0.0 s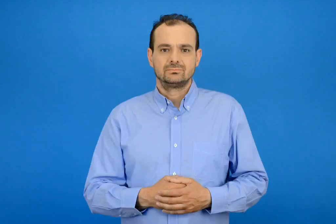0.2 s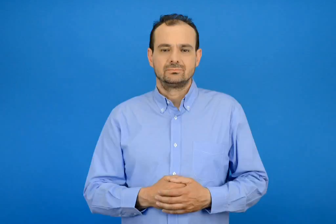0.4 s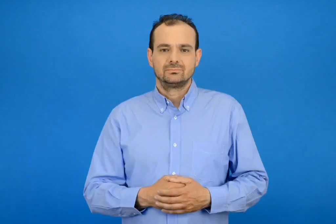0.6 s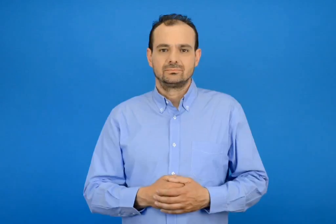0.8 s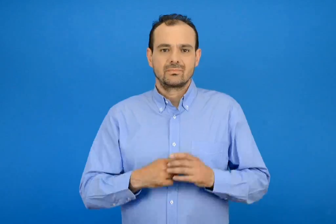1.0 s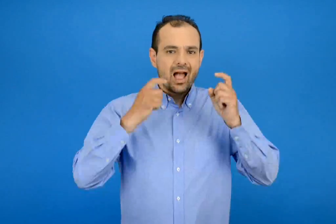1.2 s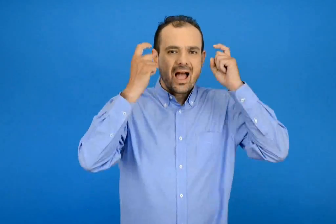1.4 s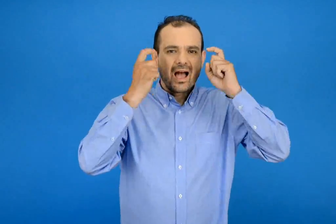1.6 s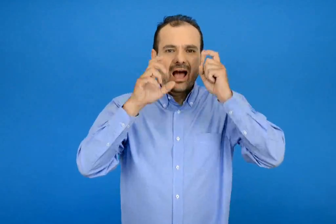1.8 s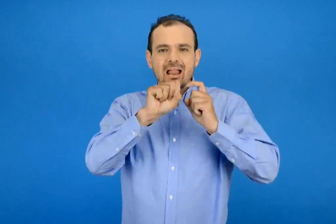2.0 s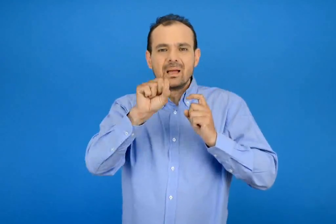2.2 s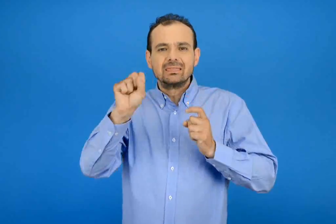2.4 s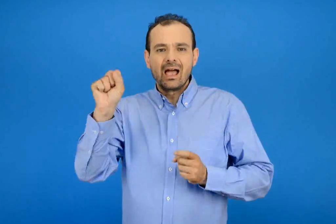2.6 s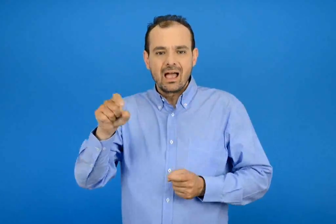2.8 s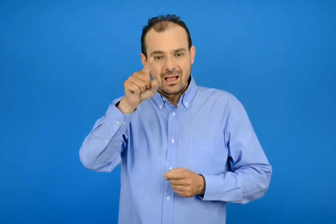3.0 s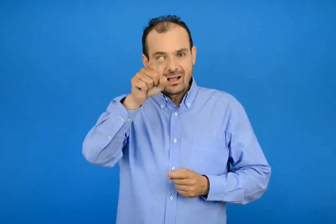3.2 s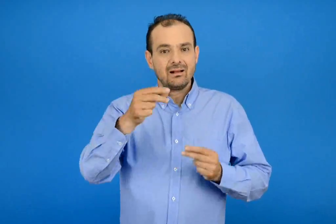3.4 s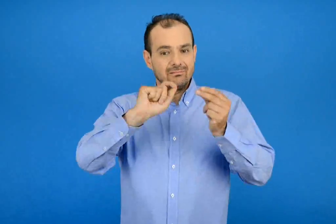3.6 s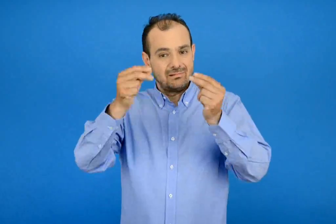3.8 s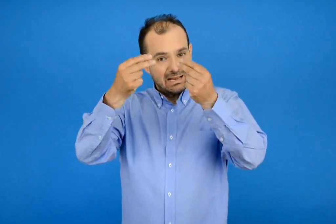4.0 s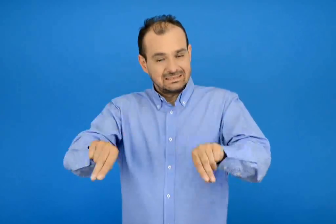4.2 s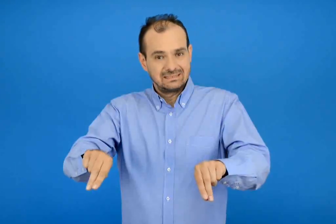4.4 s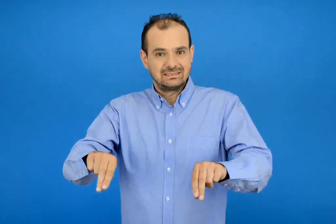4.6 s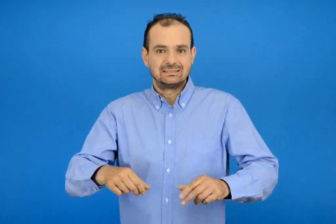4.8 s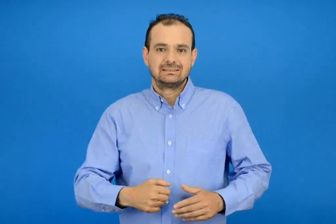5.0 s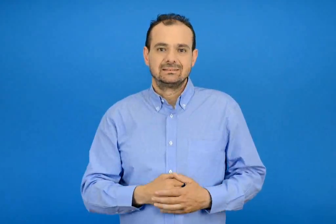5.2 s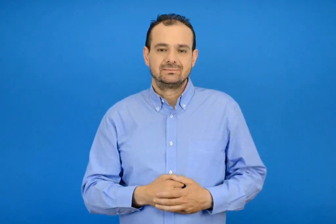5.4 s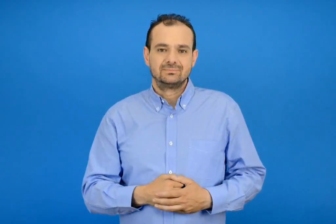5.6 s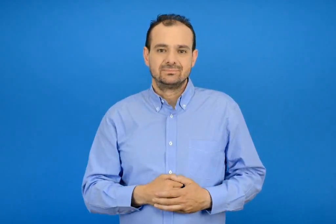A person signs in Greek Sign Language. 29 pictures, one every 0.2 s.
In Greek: λύσε τα αινίγματα
